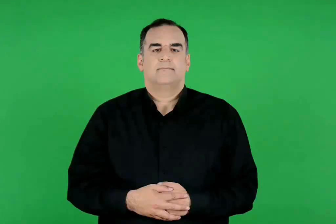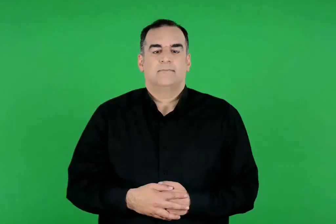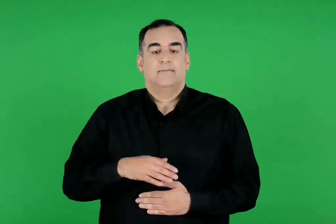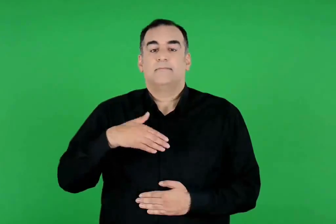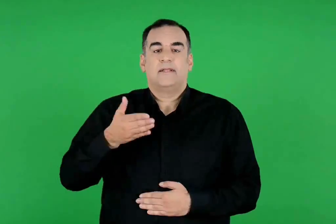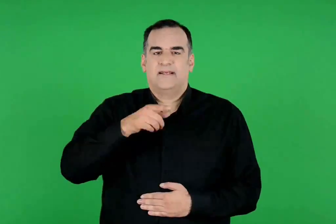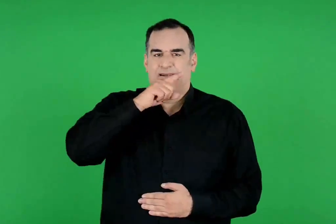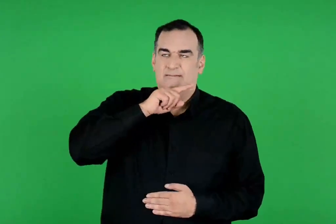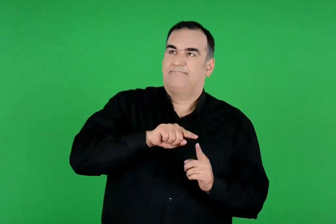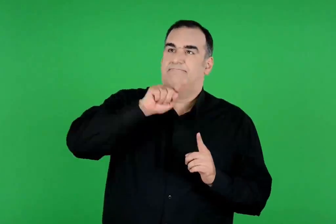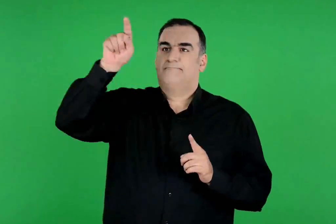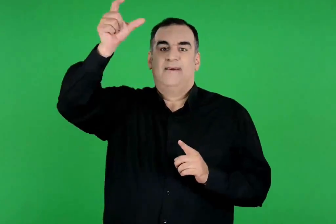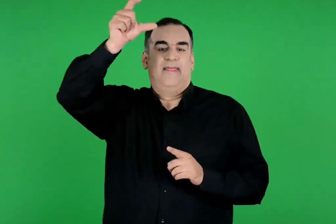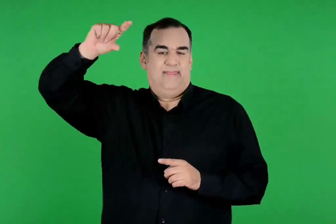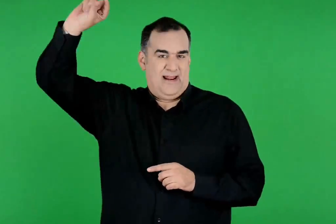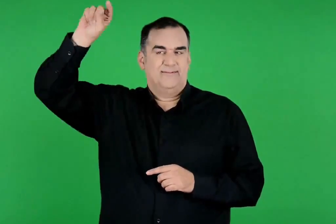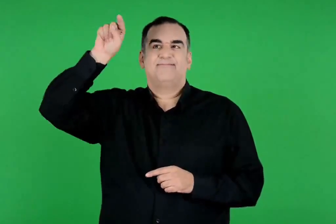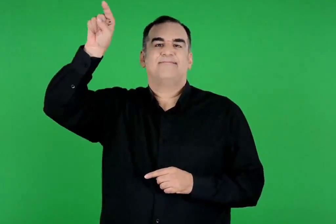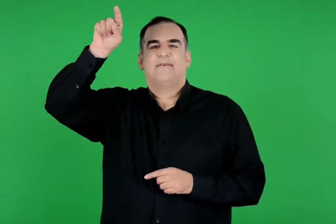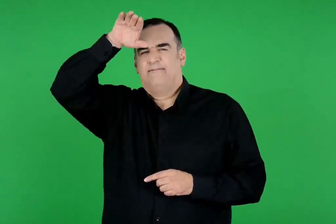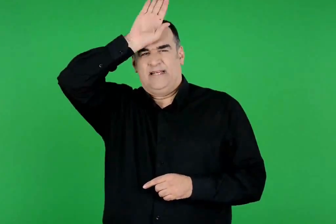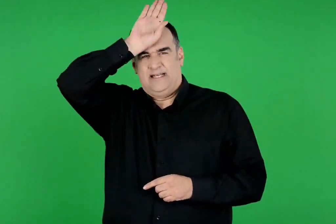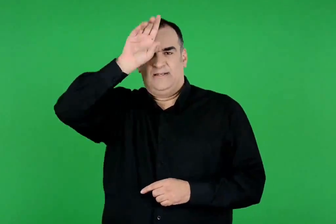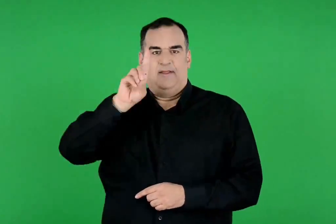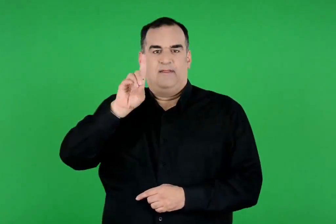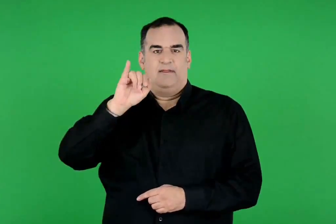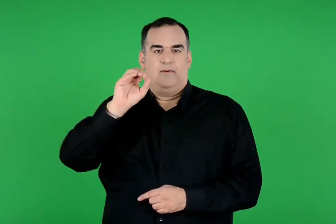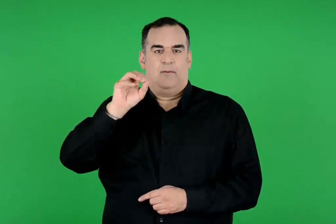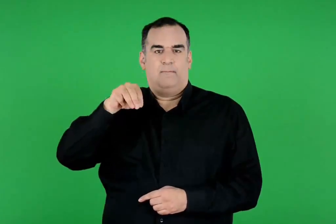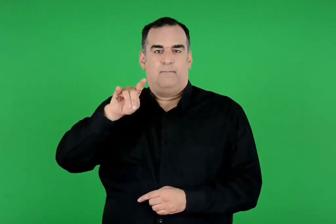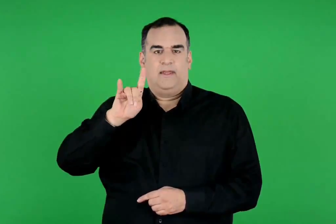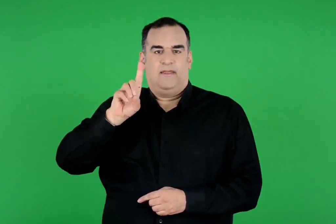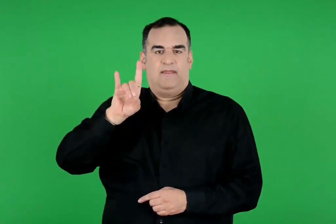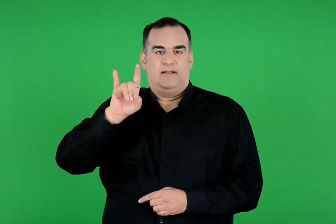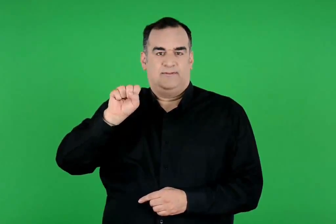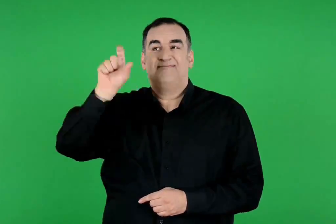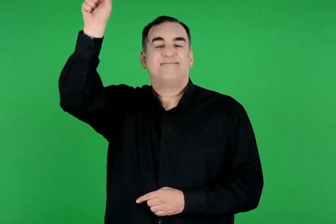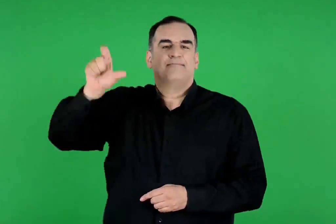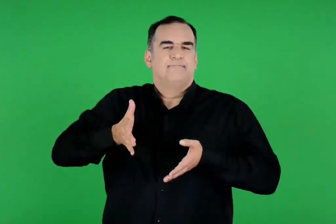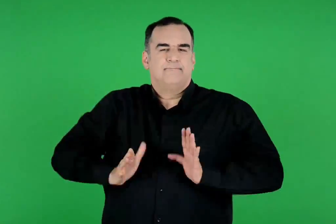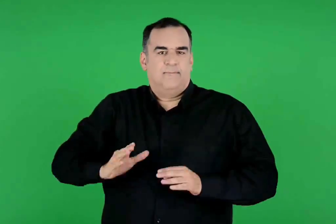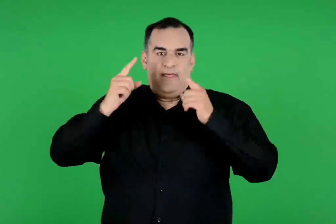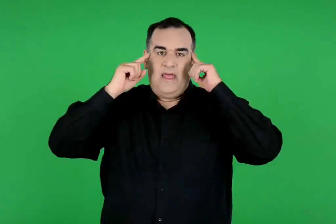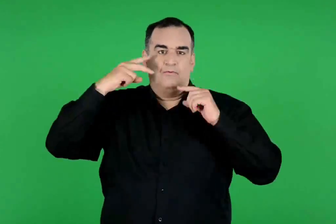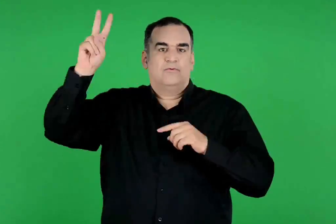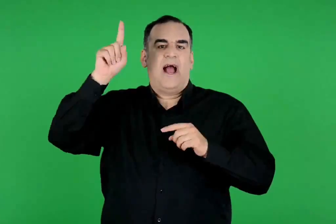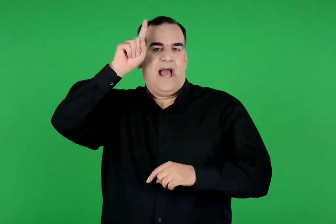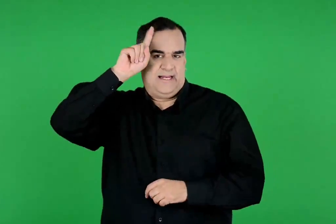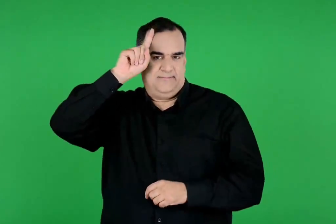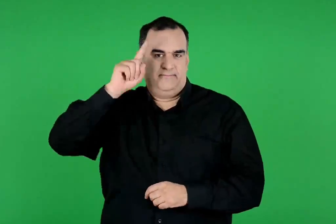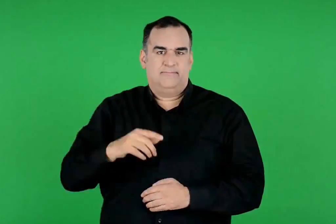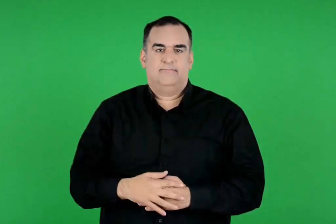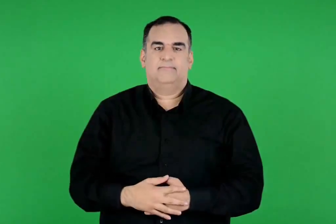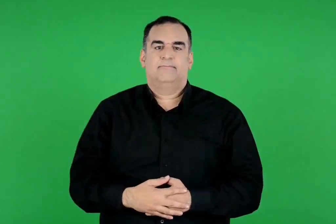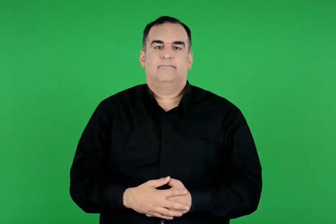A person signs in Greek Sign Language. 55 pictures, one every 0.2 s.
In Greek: ο ηρακλής μετά πήγε στη θράκη , όπου ζούσε ο βασιλιάς διομήδης , ο γιος του θεού άρη
